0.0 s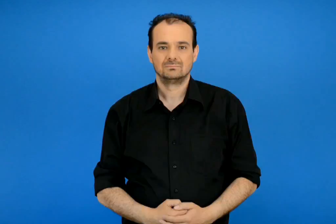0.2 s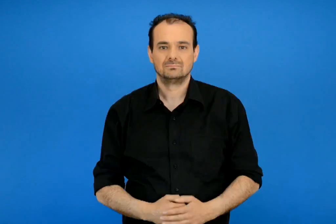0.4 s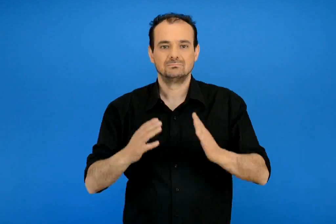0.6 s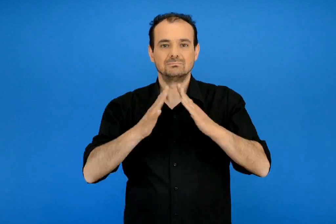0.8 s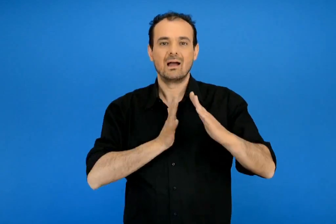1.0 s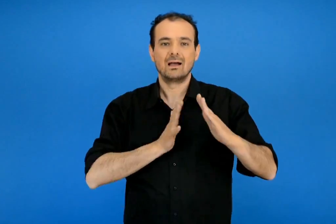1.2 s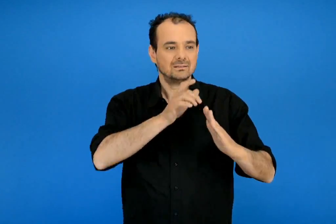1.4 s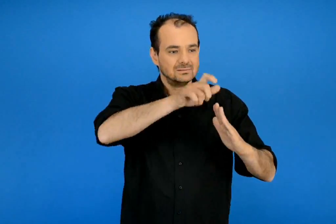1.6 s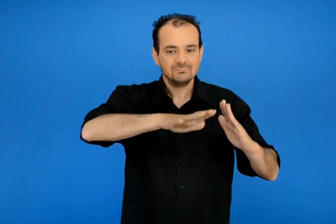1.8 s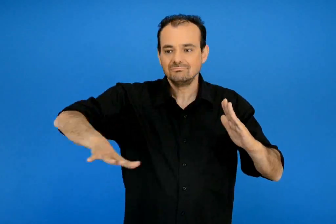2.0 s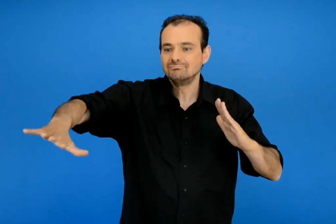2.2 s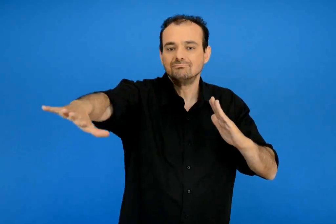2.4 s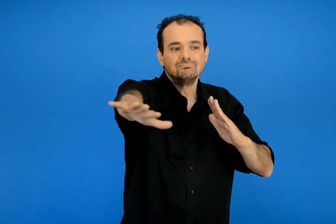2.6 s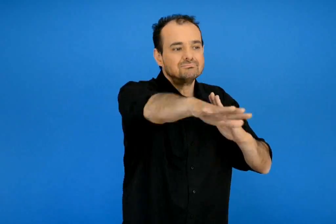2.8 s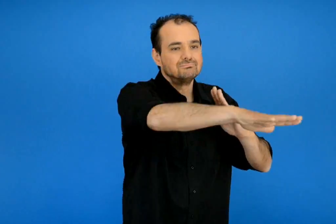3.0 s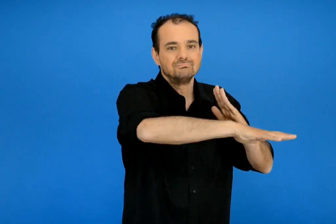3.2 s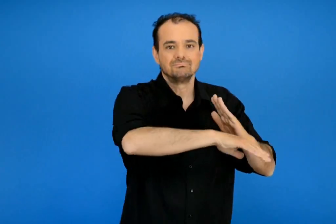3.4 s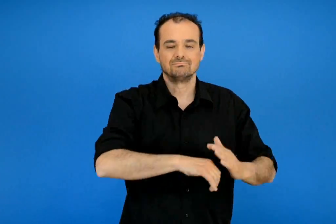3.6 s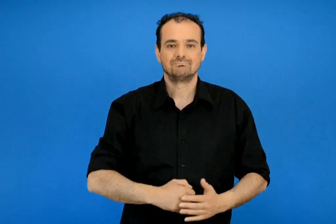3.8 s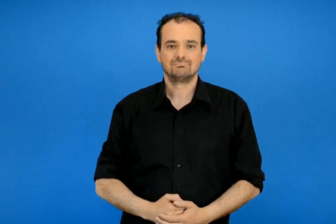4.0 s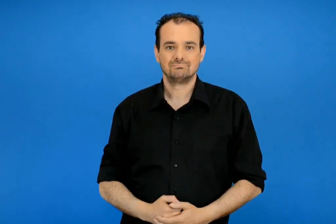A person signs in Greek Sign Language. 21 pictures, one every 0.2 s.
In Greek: οι κατοικίες
